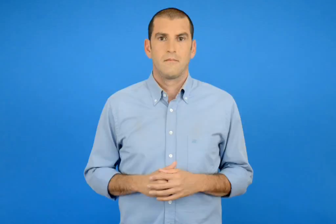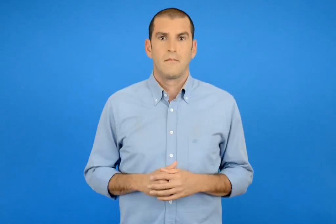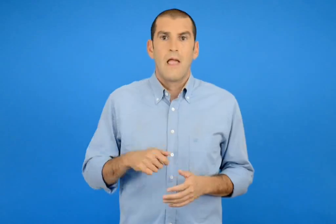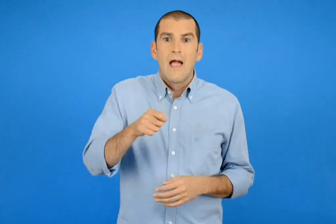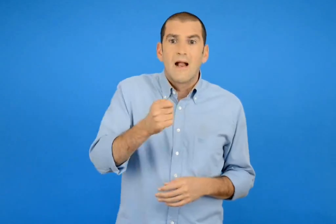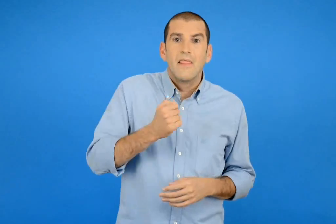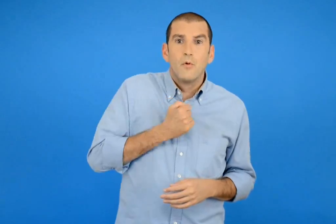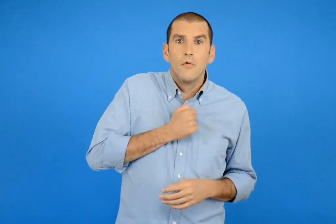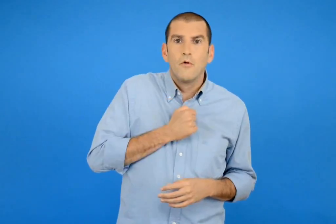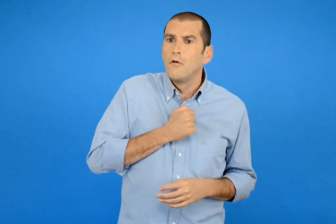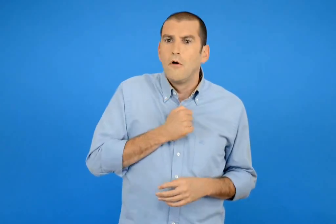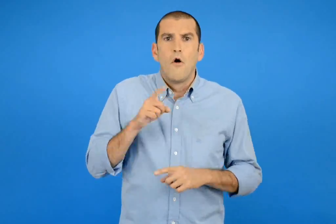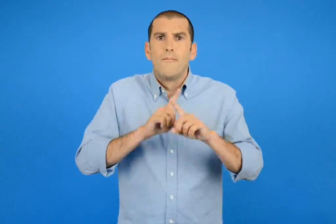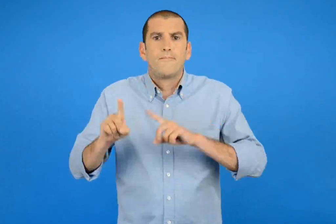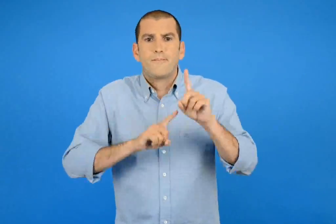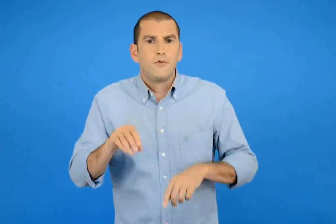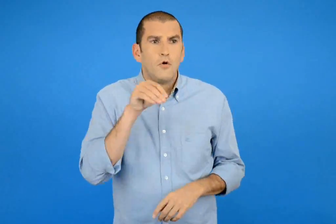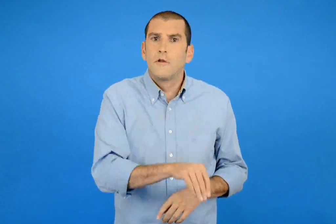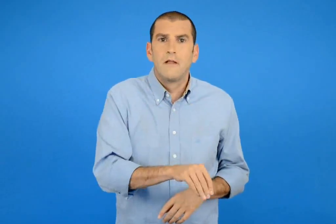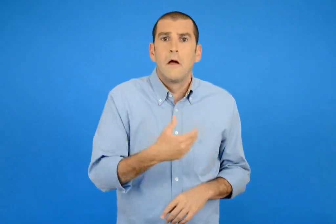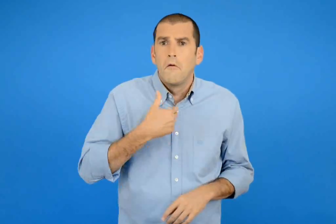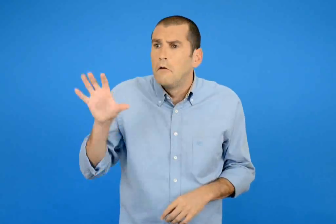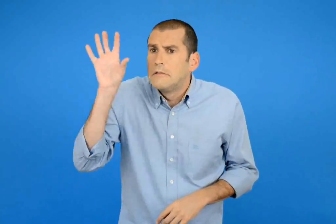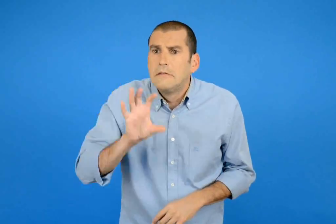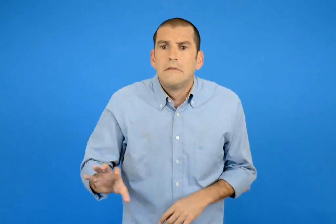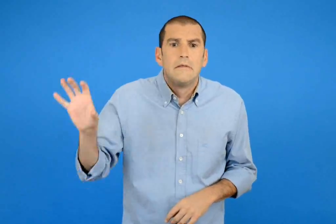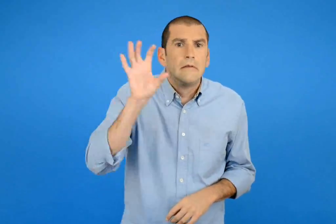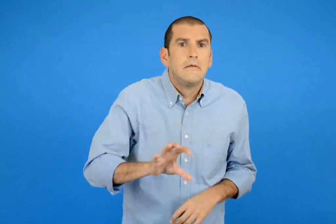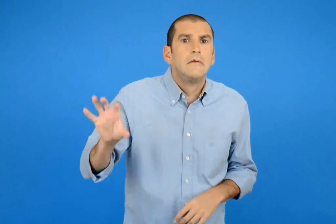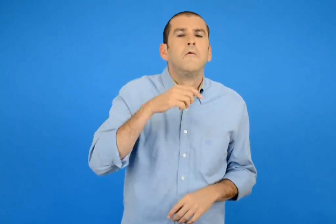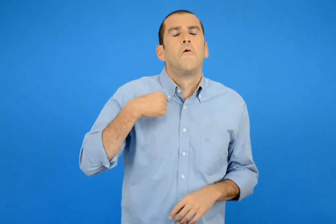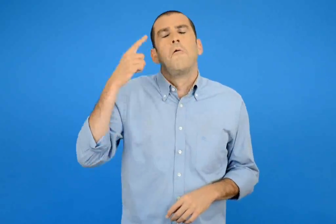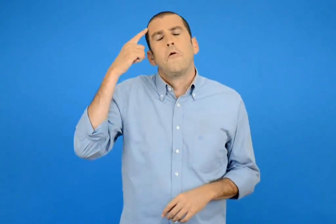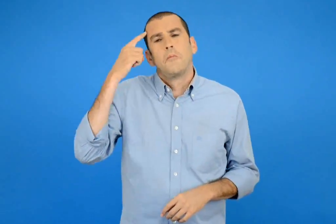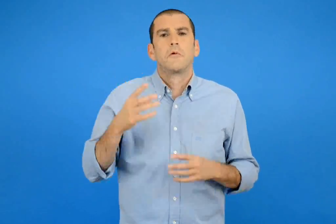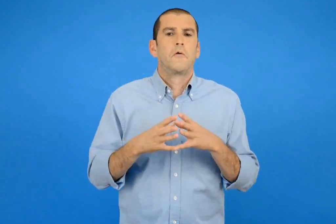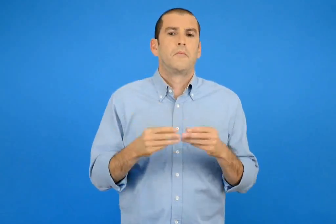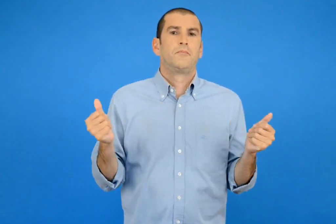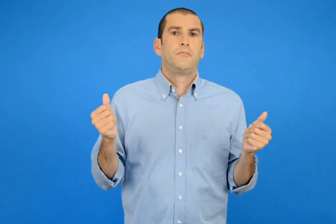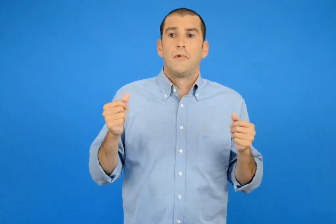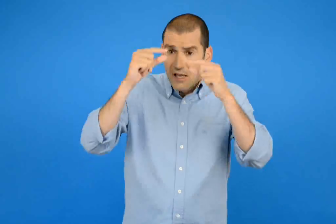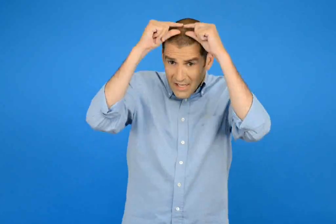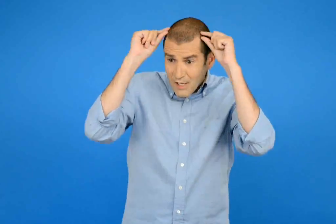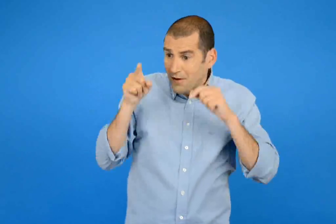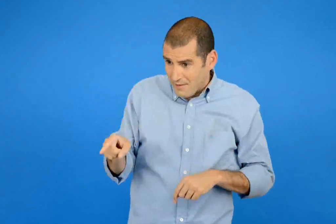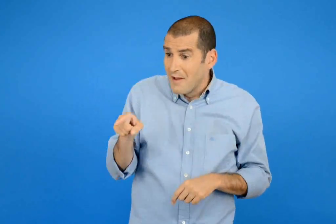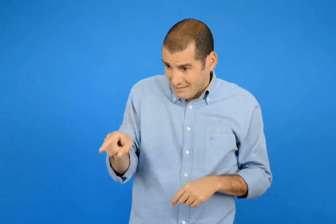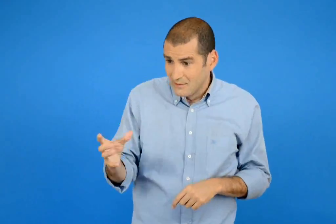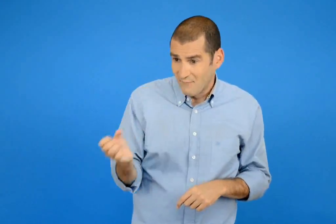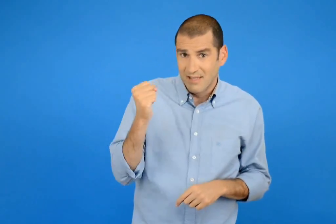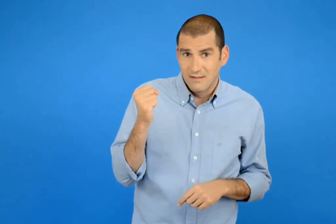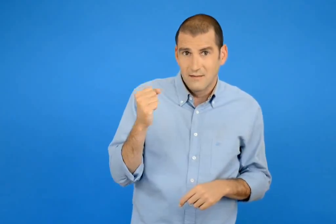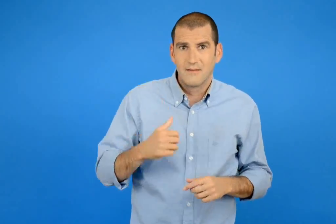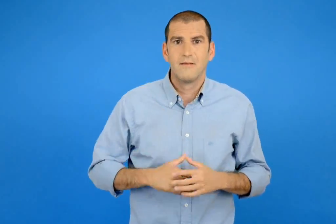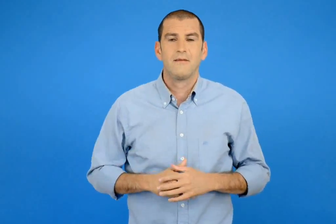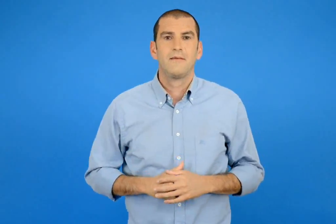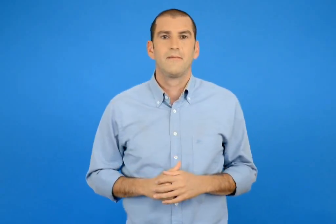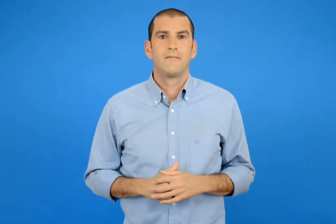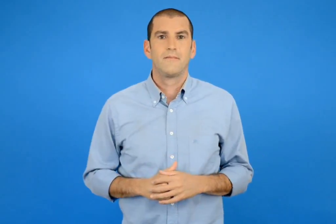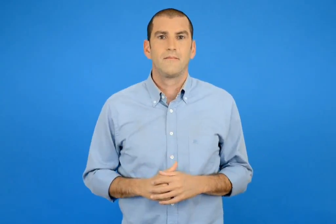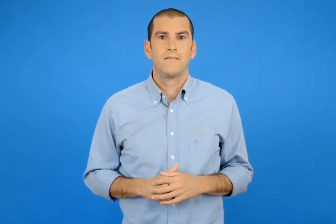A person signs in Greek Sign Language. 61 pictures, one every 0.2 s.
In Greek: το κλειδί μου ποιος το έβαλε εδώ ; το έψαχνα παντού πίστευα πως το είχα χάσει ιωάννα εσύ το βρήκες ;
